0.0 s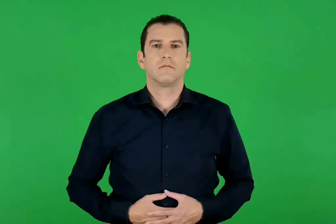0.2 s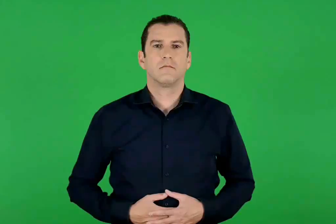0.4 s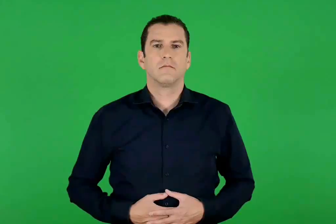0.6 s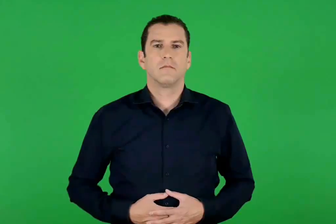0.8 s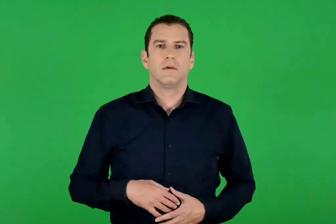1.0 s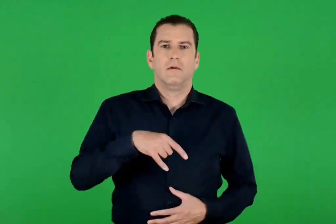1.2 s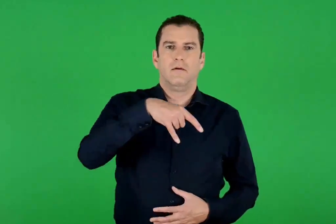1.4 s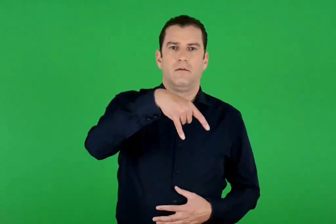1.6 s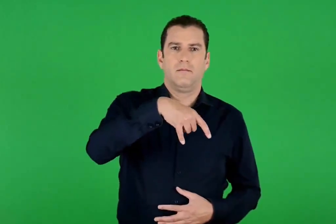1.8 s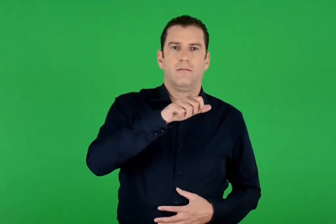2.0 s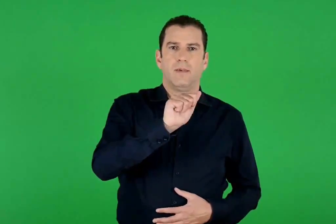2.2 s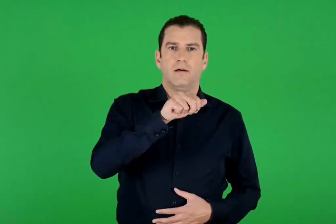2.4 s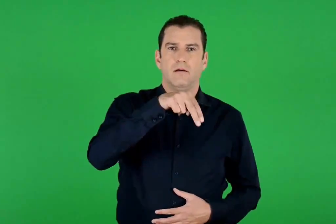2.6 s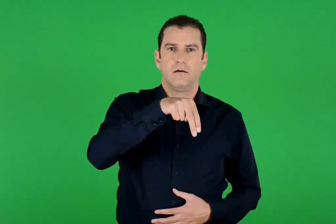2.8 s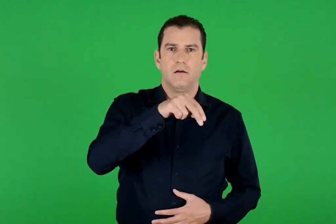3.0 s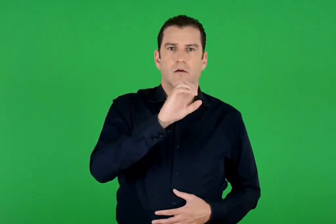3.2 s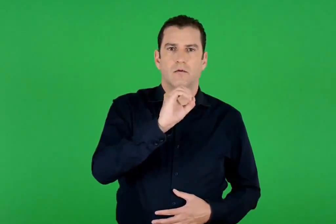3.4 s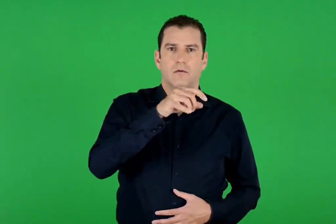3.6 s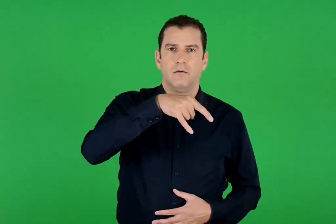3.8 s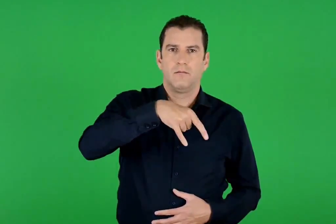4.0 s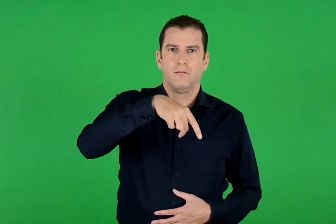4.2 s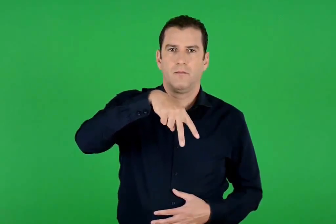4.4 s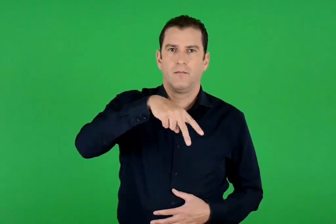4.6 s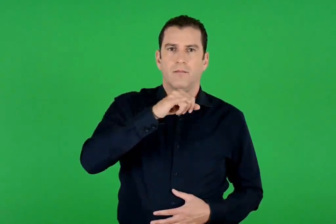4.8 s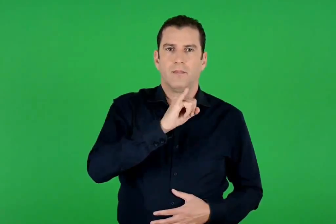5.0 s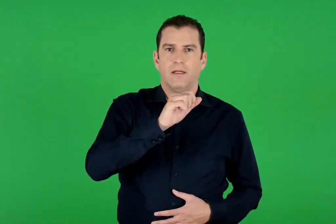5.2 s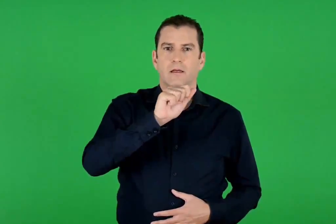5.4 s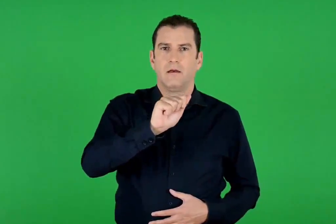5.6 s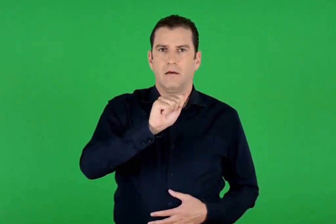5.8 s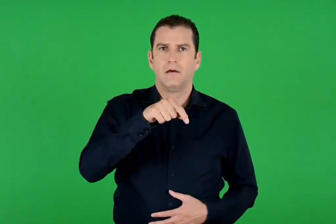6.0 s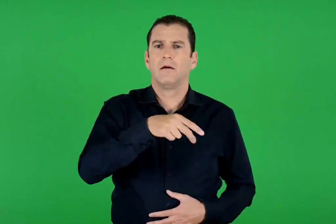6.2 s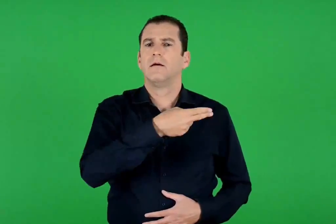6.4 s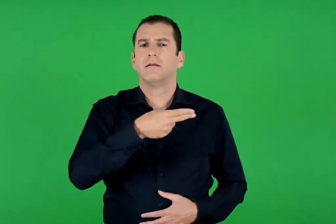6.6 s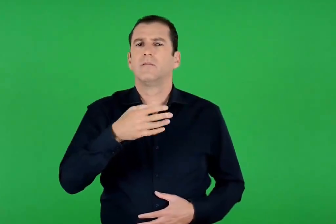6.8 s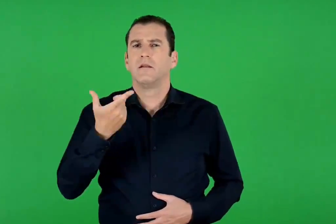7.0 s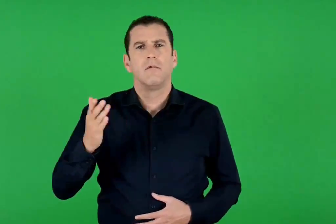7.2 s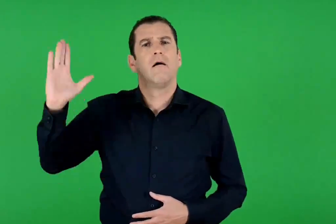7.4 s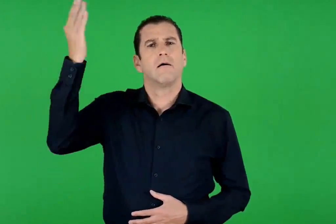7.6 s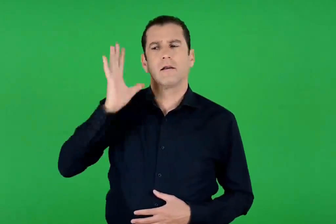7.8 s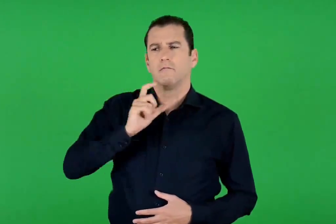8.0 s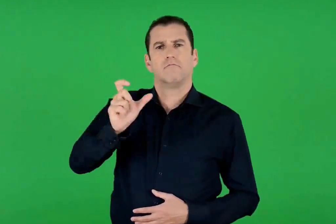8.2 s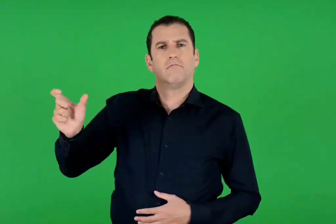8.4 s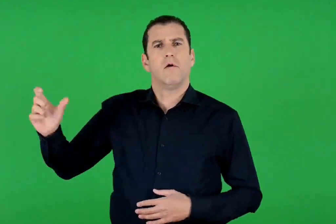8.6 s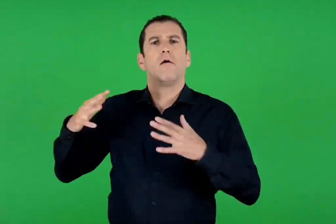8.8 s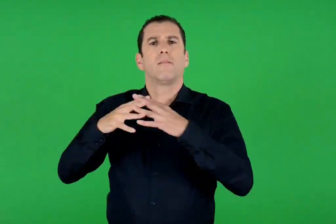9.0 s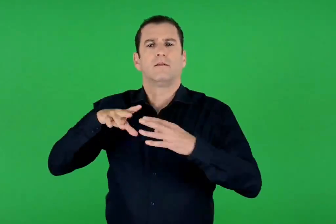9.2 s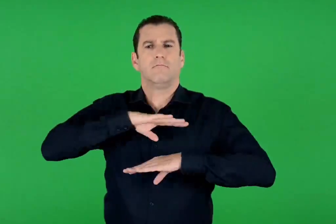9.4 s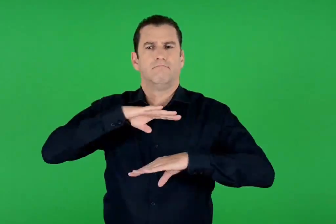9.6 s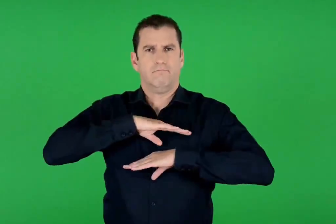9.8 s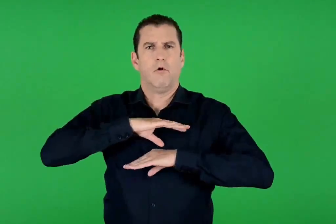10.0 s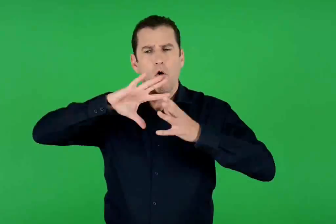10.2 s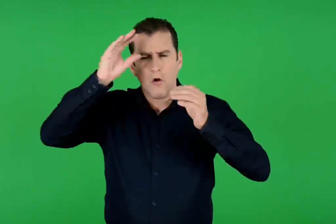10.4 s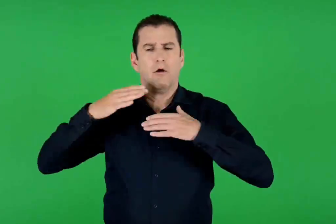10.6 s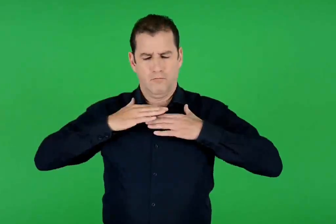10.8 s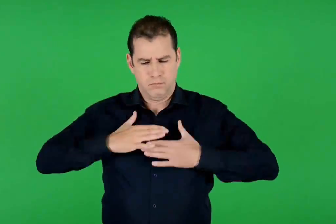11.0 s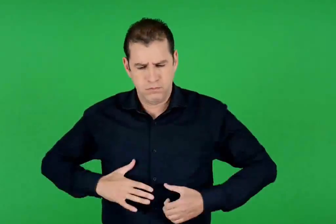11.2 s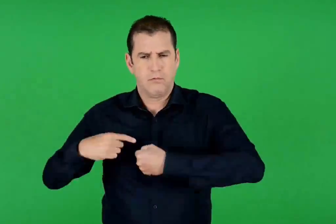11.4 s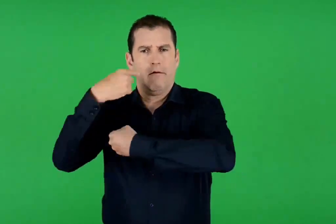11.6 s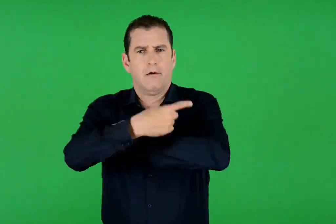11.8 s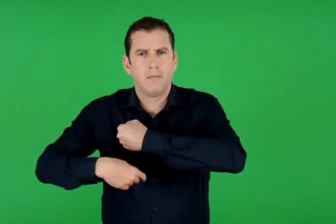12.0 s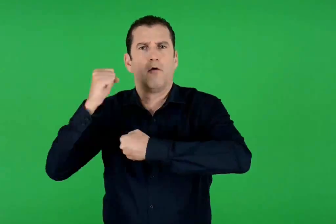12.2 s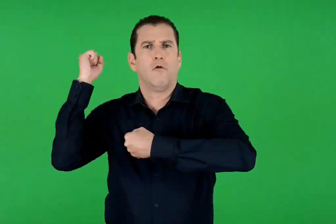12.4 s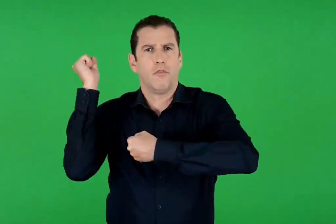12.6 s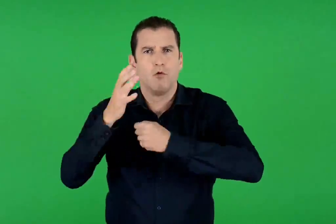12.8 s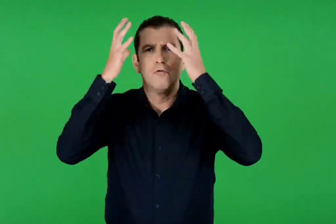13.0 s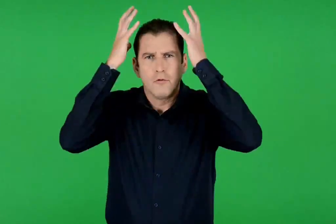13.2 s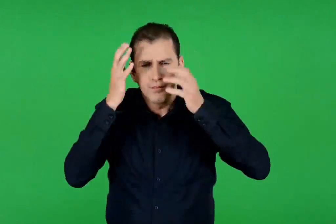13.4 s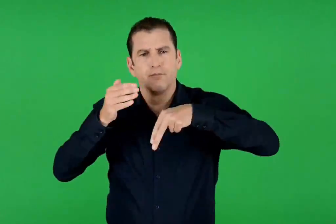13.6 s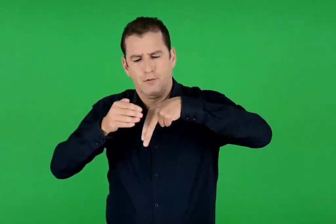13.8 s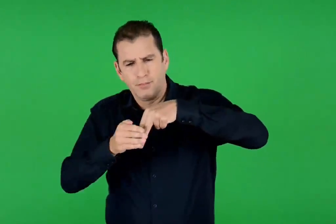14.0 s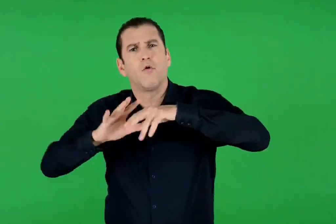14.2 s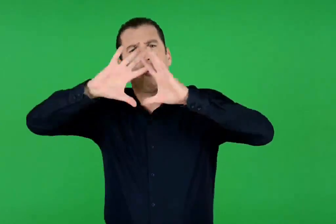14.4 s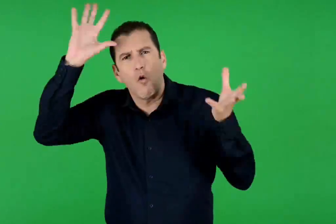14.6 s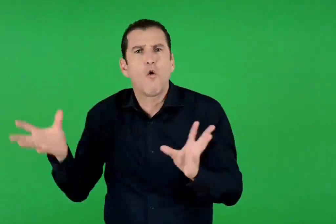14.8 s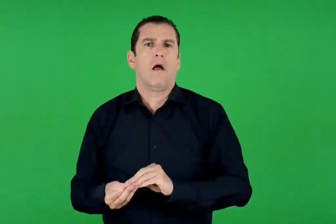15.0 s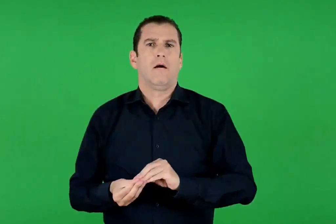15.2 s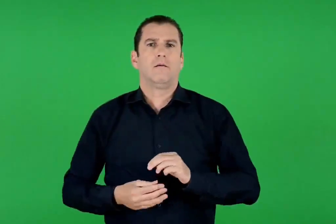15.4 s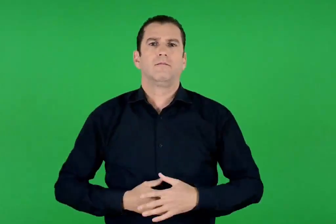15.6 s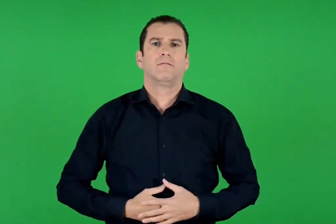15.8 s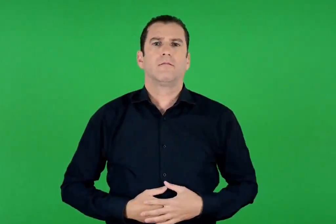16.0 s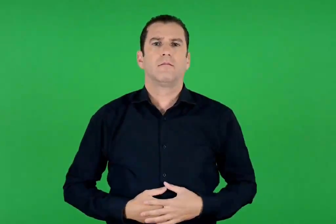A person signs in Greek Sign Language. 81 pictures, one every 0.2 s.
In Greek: πανοπλία όλα μαζί τα όπλα των αρχαίων πολεμιστών
